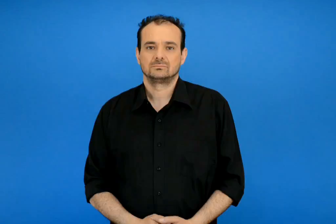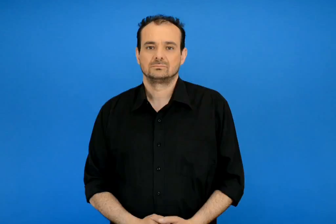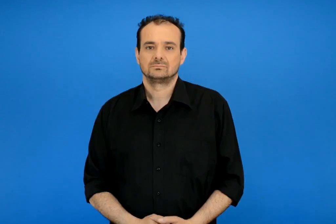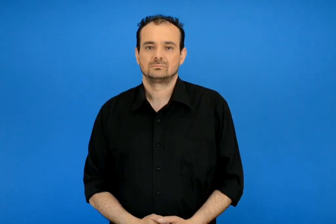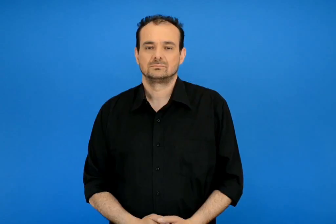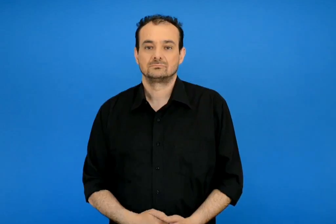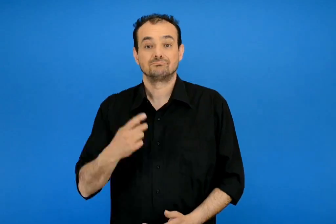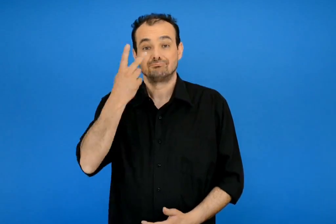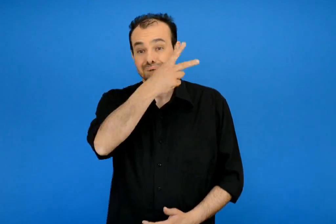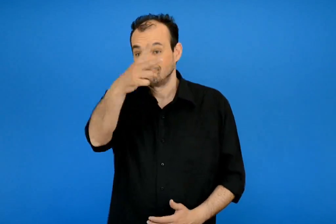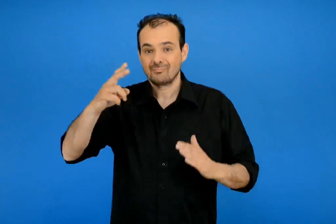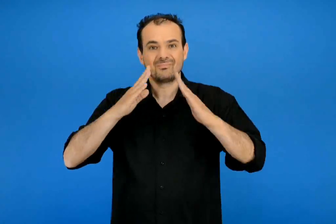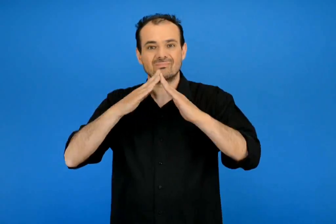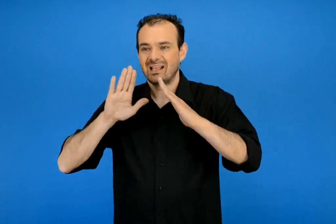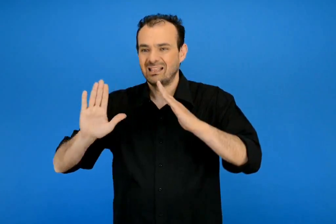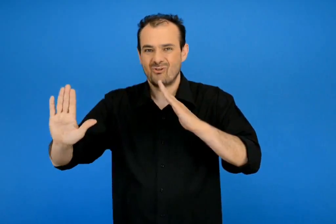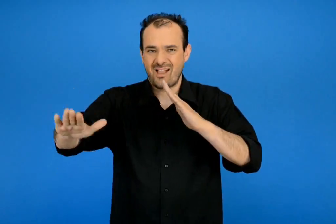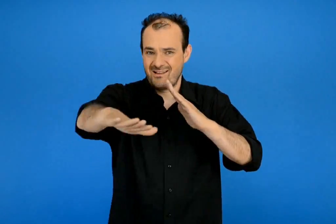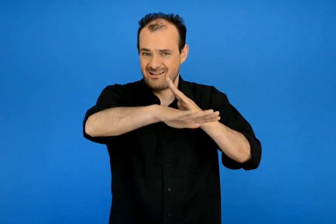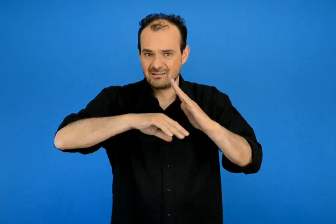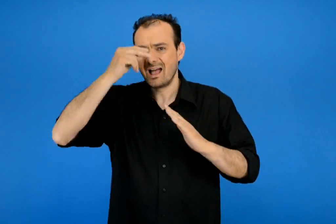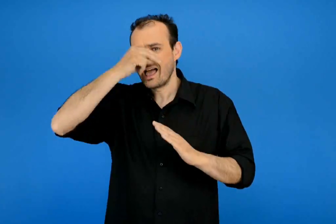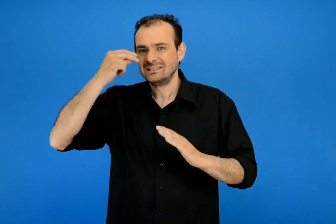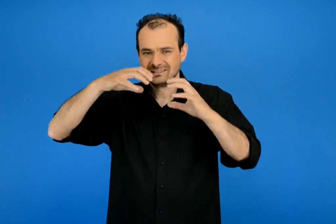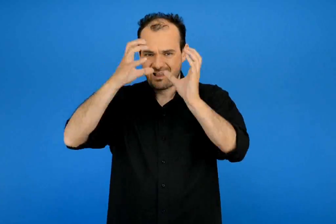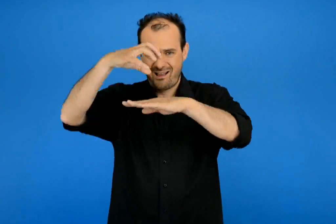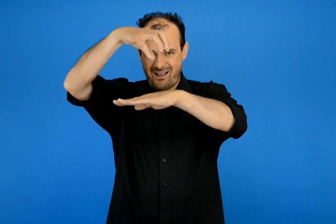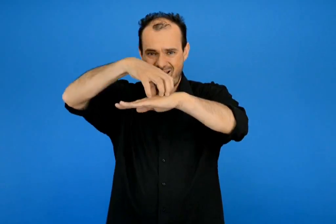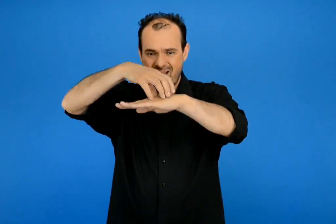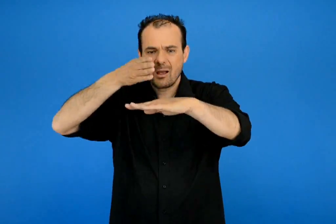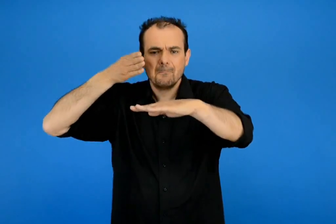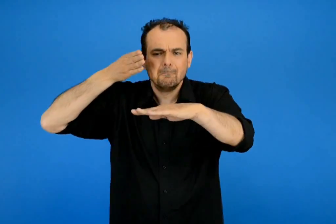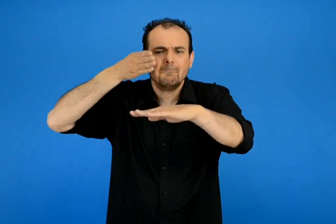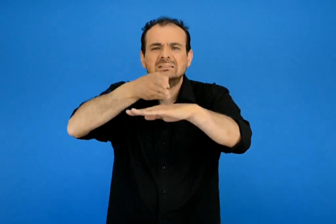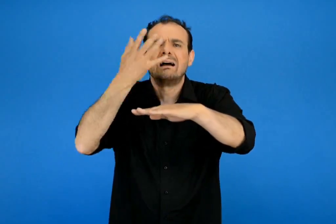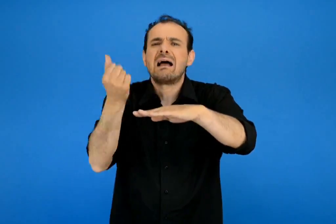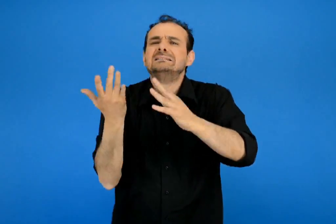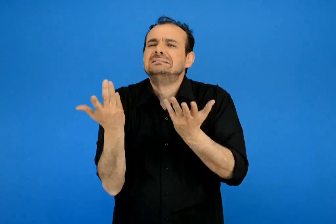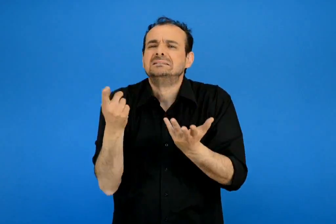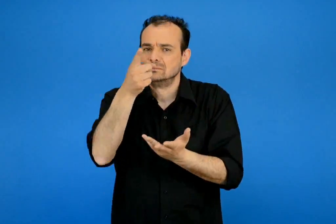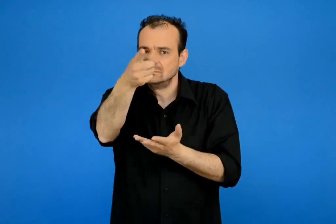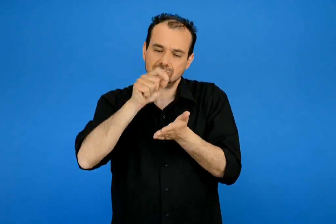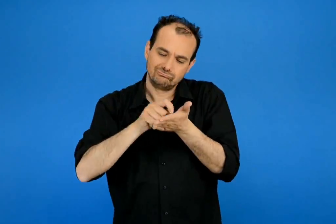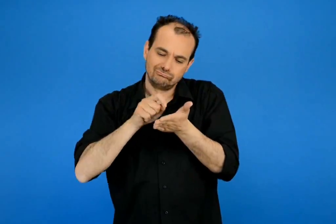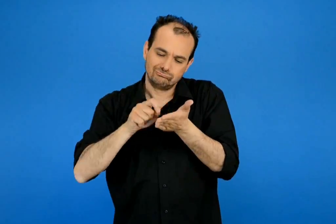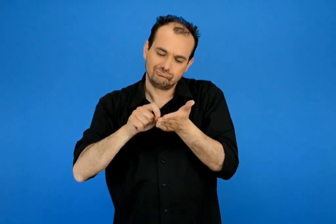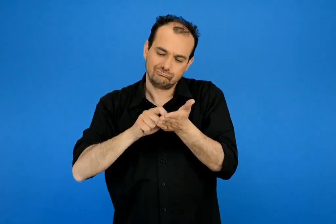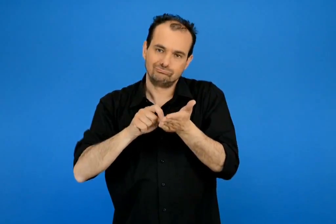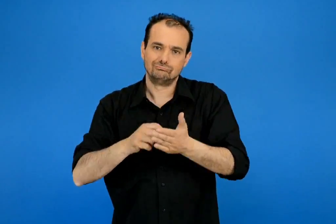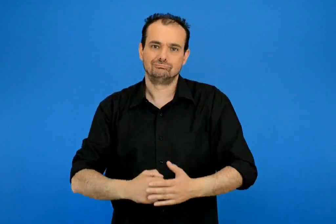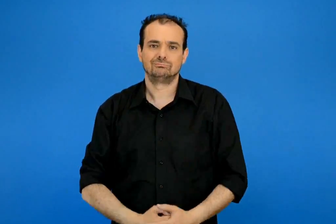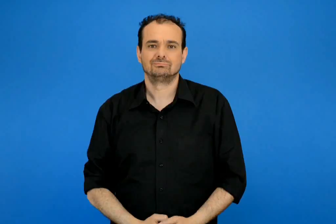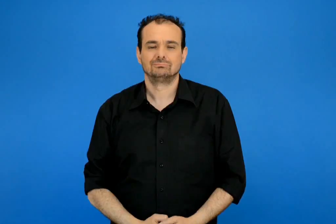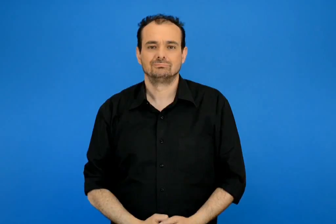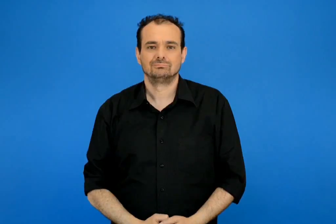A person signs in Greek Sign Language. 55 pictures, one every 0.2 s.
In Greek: γράψτε τι υπάρχει μέσα στην εκκλησιά της γειτονίας σας
